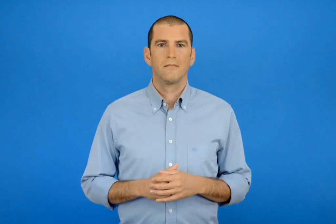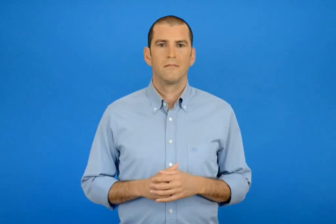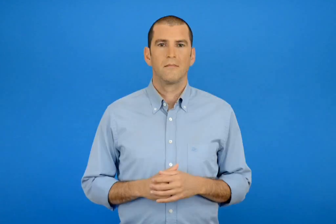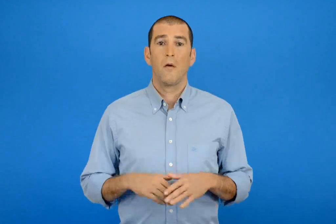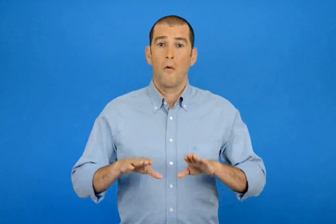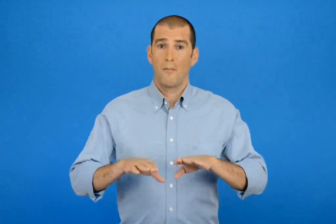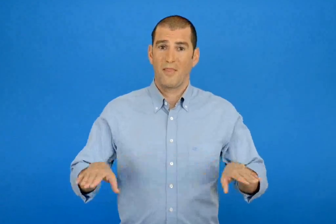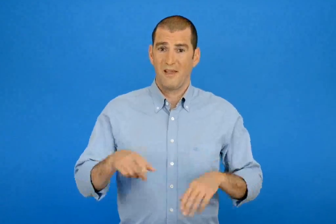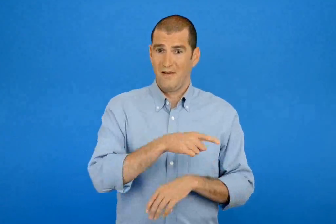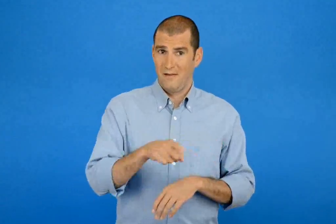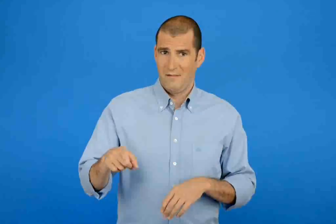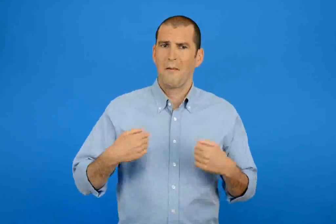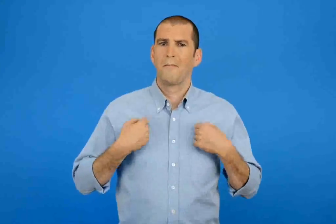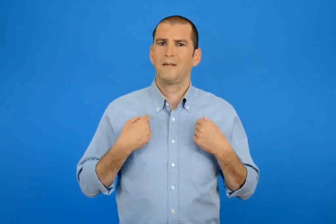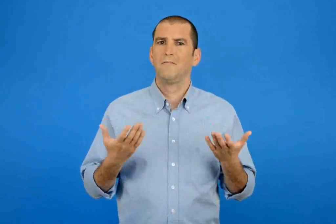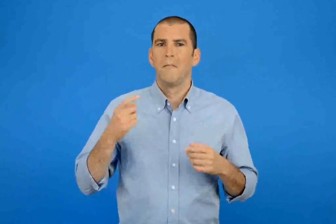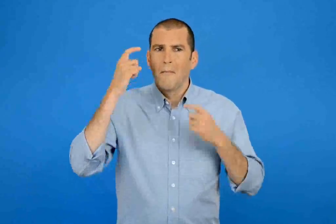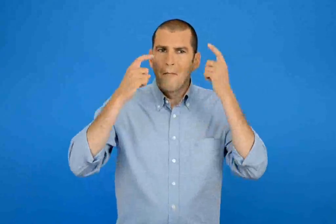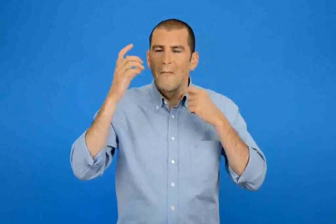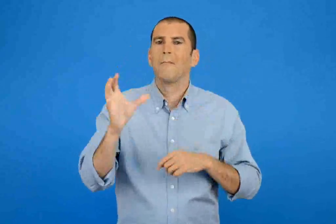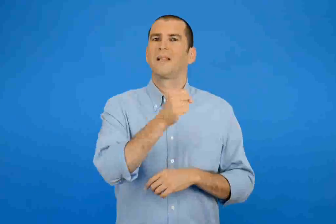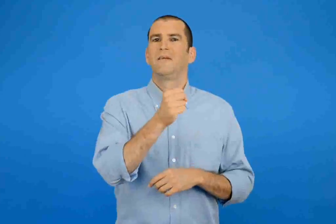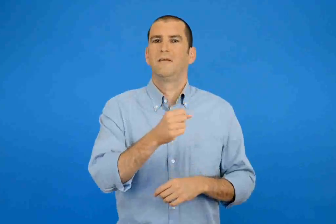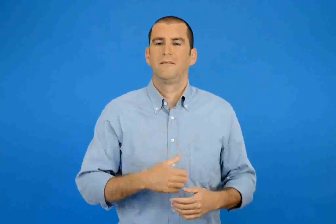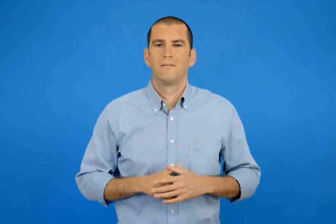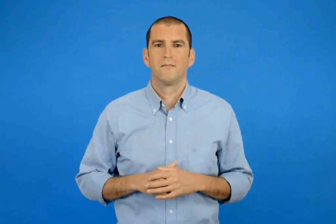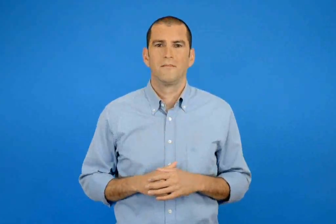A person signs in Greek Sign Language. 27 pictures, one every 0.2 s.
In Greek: τα παιδιά παίζουν μαντεύοντας
